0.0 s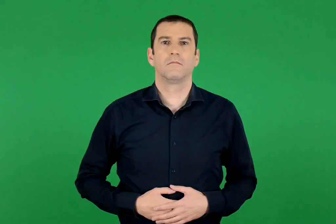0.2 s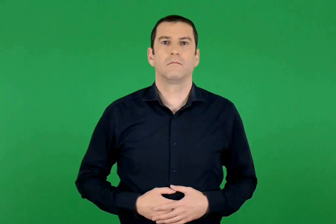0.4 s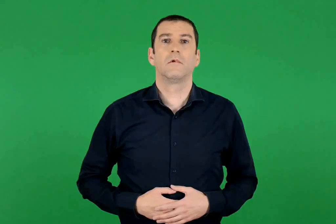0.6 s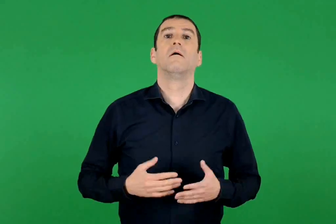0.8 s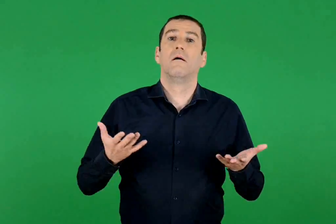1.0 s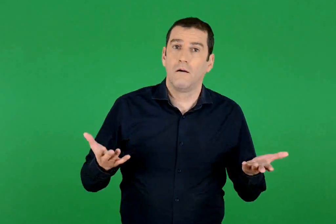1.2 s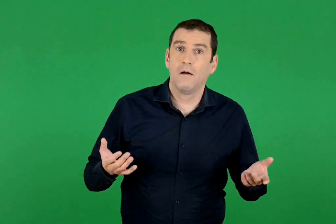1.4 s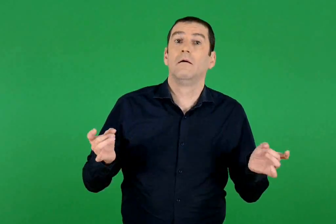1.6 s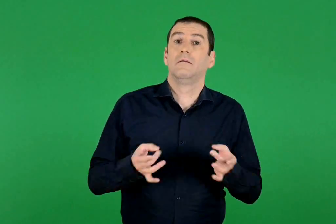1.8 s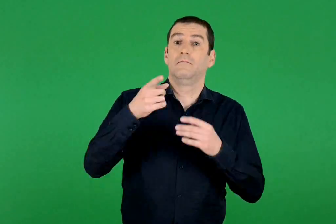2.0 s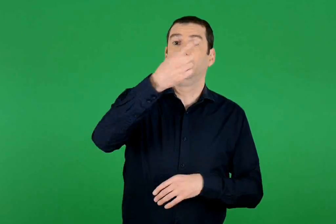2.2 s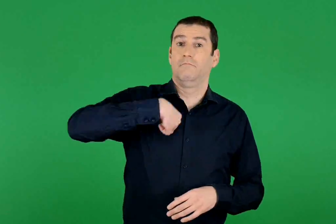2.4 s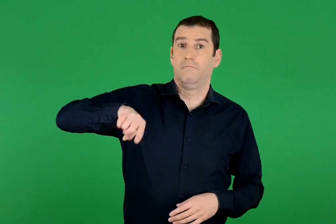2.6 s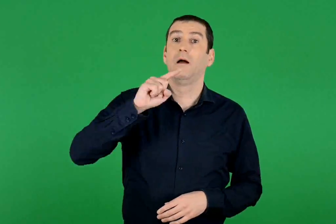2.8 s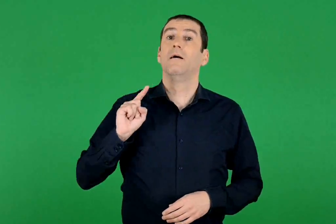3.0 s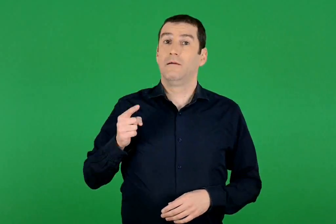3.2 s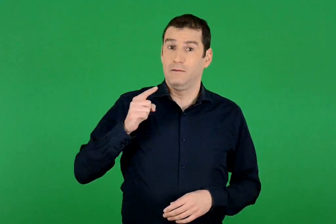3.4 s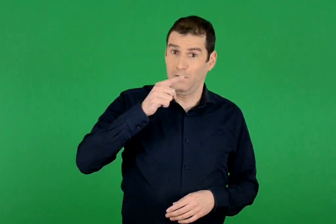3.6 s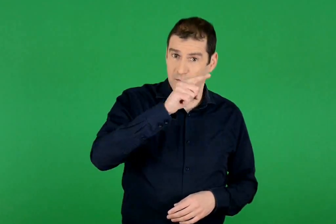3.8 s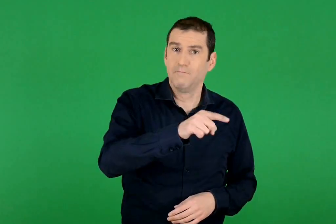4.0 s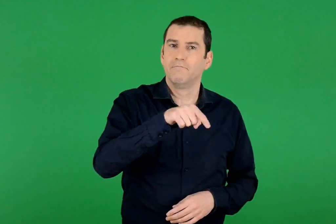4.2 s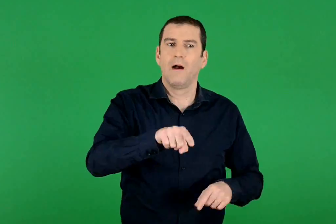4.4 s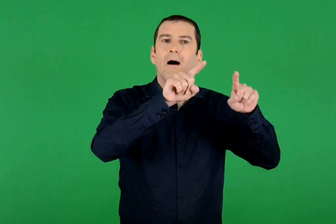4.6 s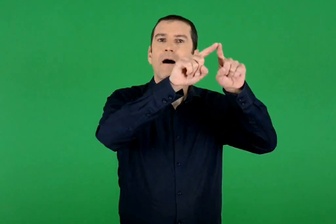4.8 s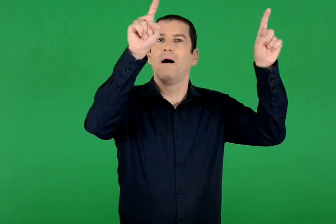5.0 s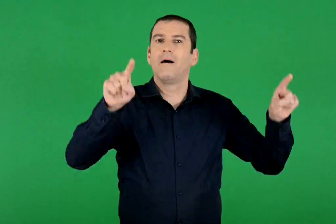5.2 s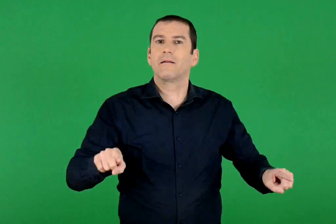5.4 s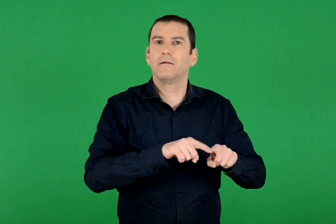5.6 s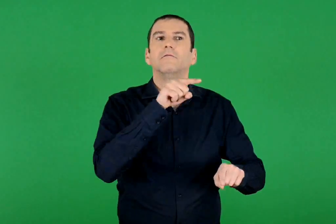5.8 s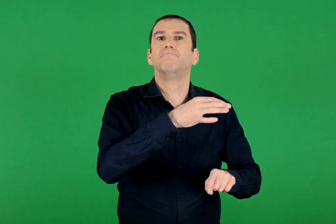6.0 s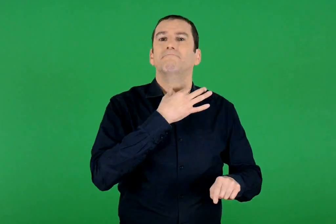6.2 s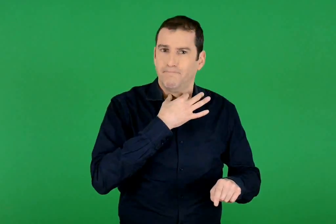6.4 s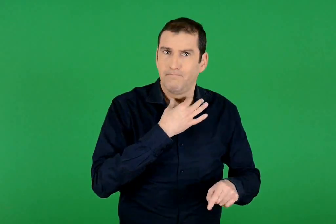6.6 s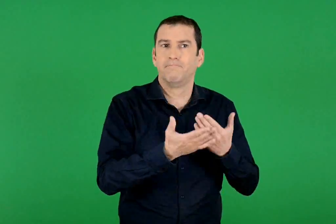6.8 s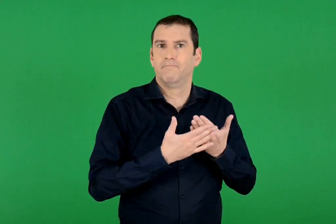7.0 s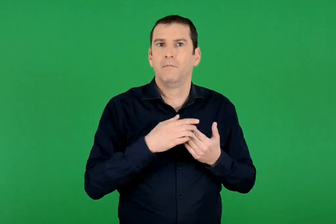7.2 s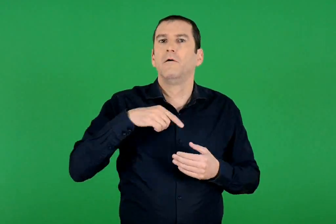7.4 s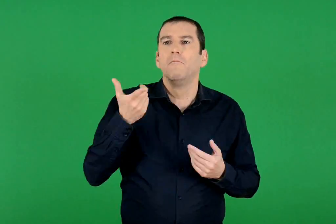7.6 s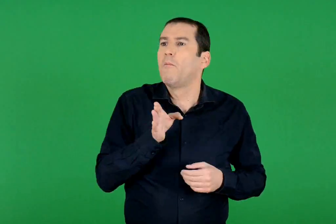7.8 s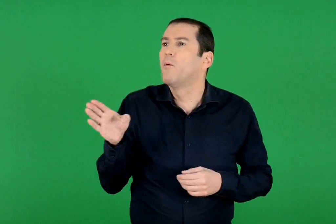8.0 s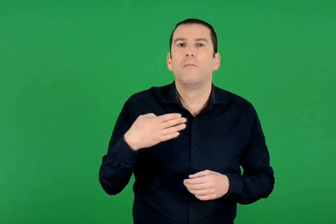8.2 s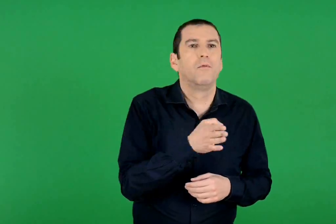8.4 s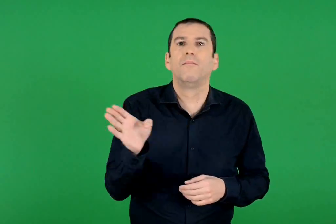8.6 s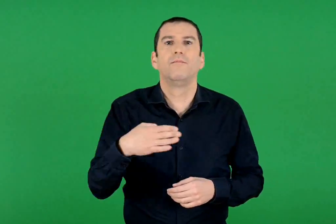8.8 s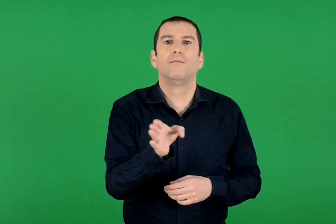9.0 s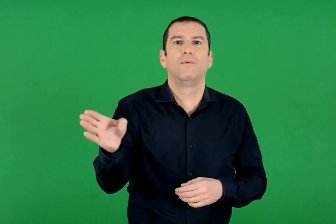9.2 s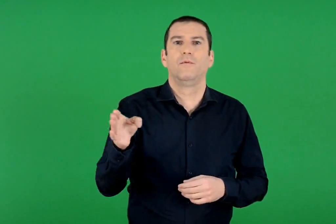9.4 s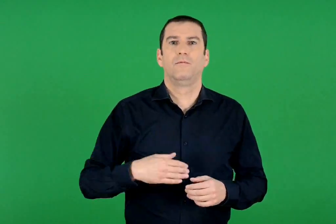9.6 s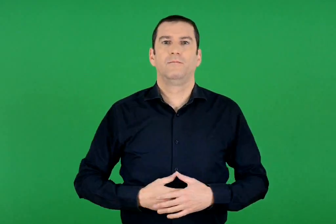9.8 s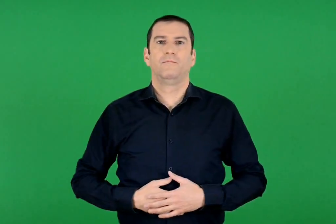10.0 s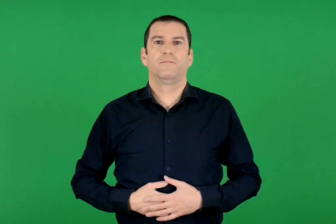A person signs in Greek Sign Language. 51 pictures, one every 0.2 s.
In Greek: αλλά και όταν ταξιδεύουμε , χρησιμοποιούμε τον χάρτη για να προσανατολιστούμε
